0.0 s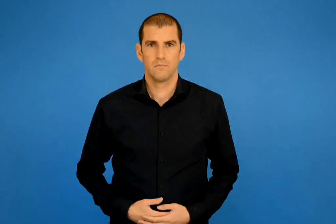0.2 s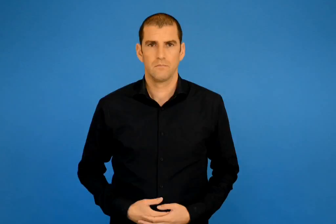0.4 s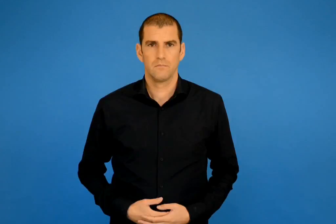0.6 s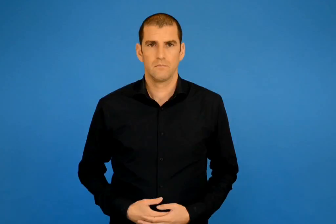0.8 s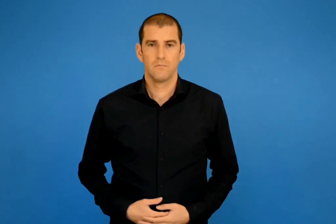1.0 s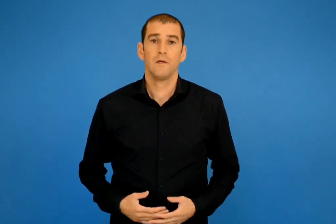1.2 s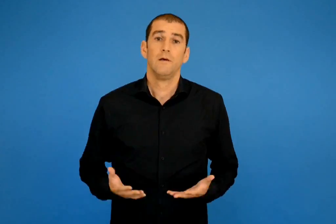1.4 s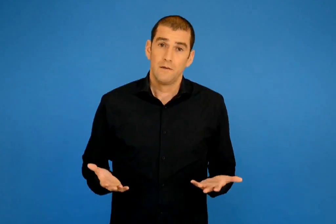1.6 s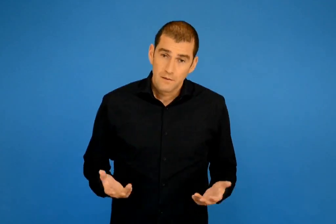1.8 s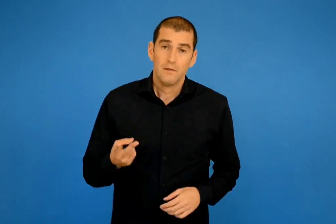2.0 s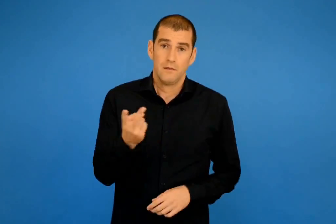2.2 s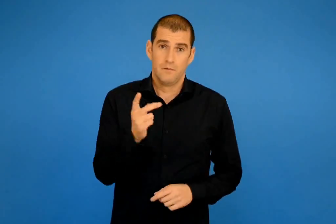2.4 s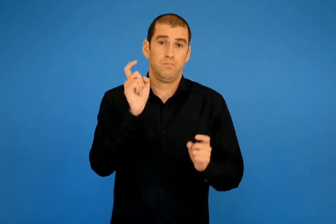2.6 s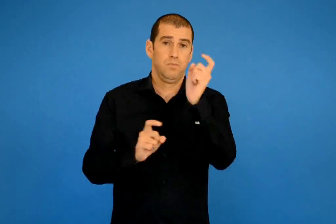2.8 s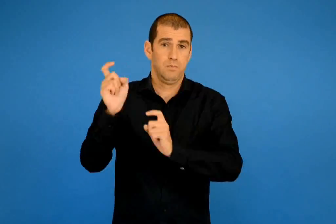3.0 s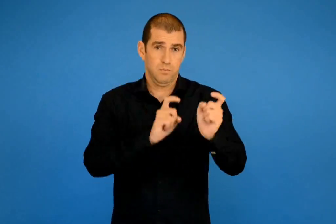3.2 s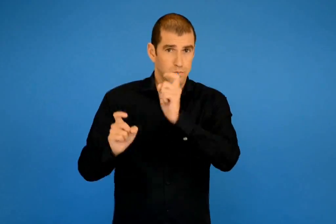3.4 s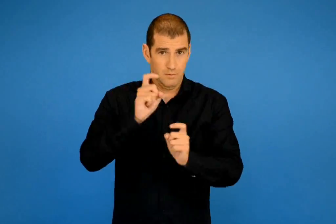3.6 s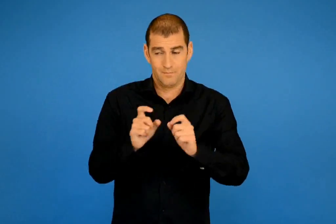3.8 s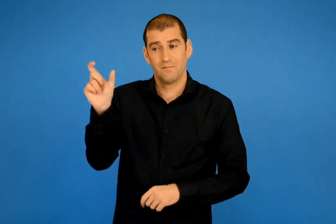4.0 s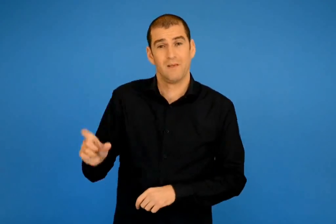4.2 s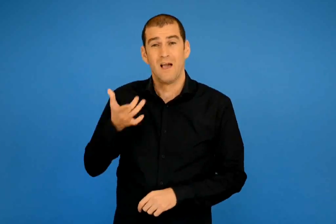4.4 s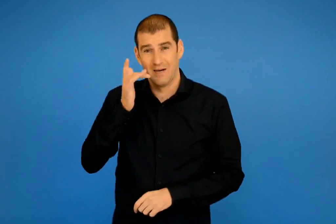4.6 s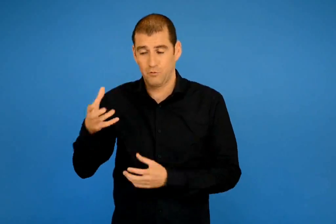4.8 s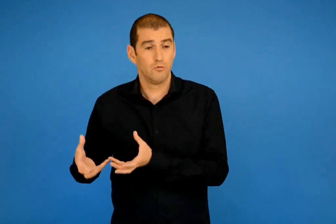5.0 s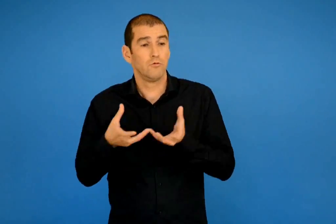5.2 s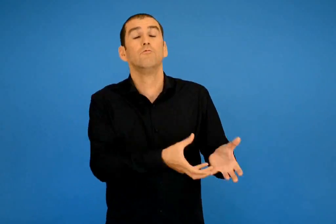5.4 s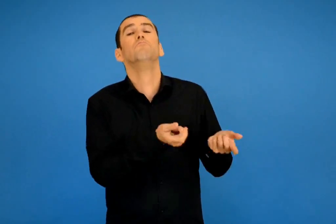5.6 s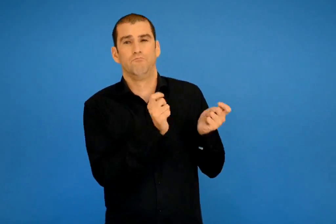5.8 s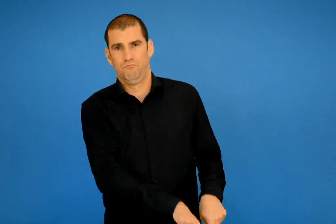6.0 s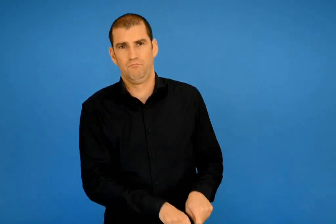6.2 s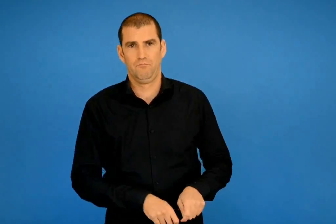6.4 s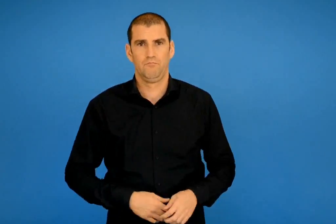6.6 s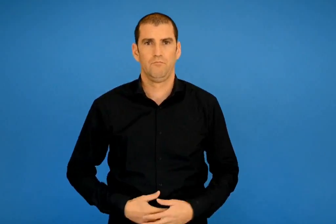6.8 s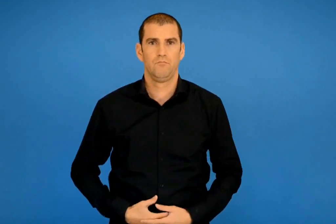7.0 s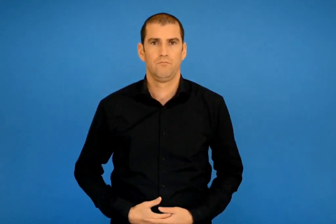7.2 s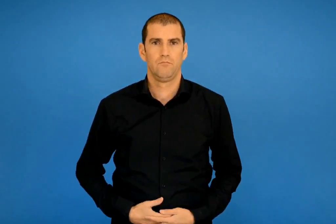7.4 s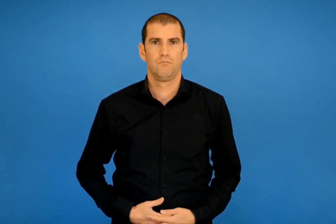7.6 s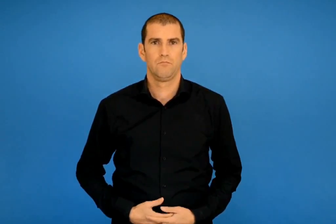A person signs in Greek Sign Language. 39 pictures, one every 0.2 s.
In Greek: τέλος πάντων λογοφέρανε αλλά ο χρυσοχόος δεν του έδωσε τον πετεινό
